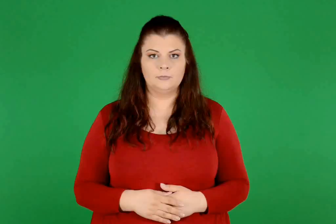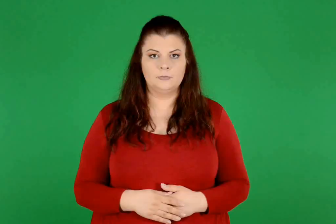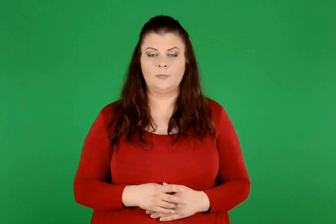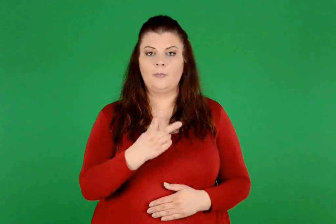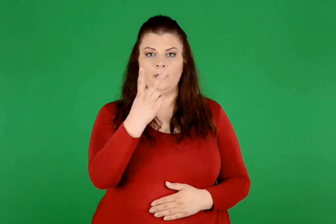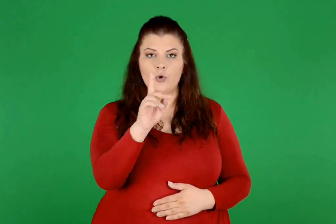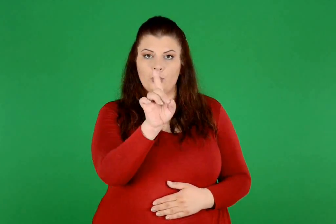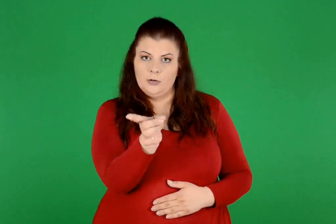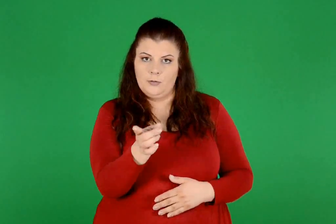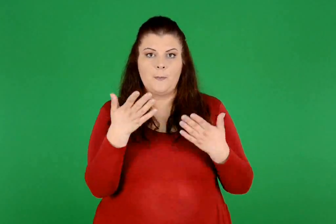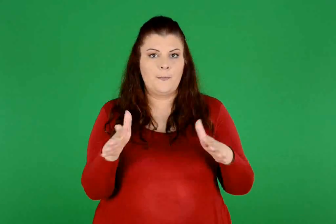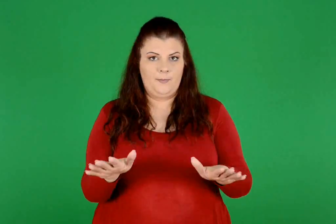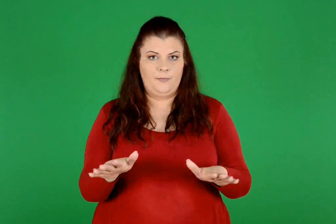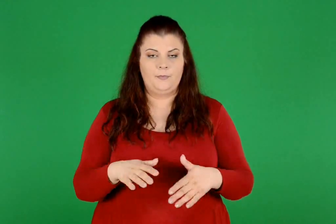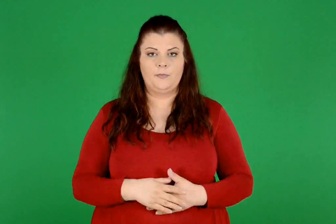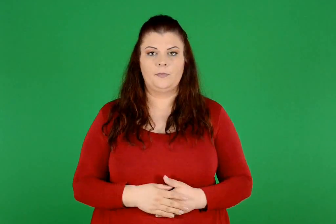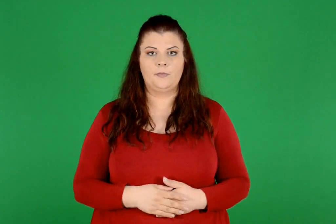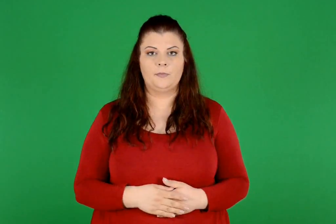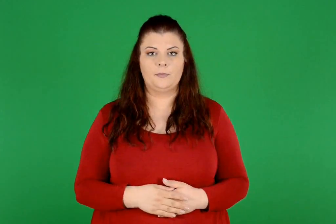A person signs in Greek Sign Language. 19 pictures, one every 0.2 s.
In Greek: μετά από δύο τέταρτα
